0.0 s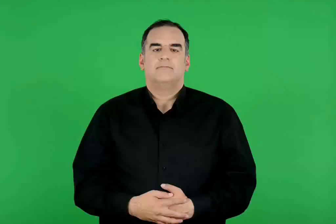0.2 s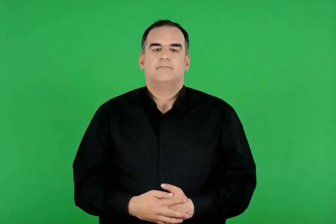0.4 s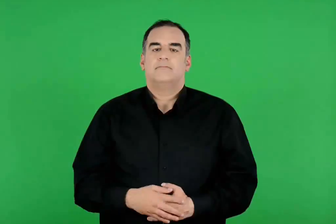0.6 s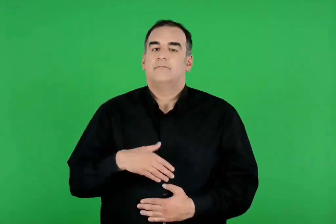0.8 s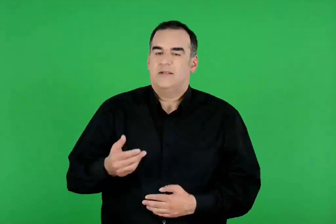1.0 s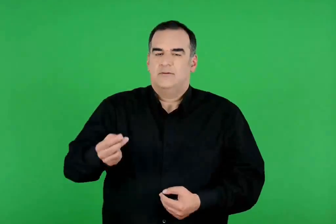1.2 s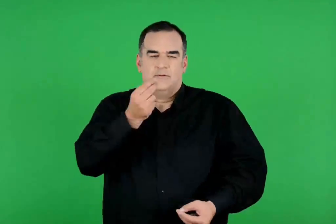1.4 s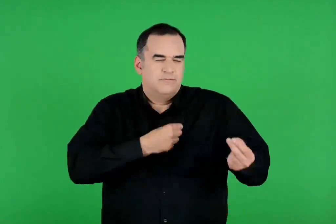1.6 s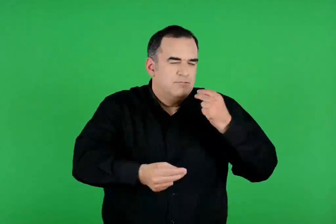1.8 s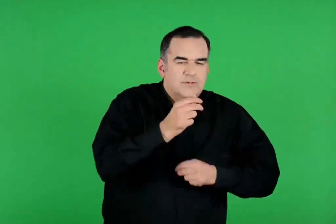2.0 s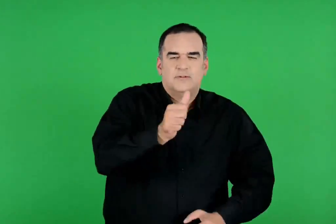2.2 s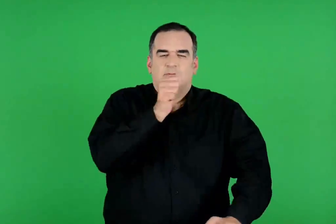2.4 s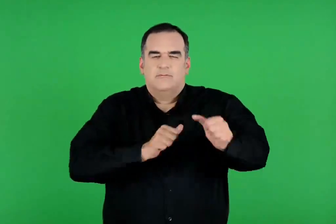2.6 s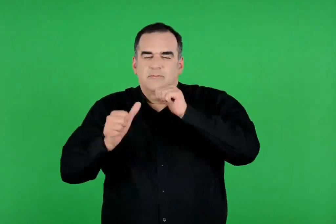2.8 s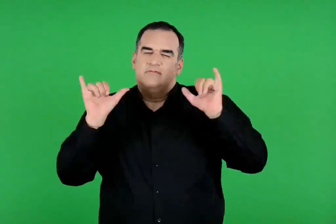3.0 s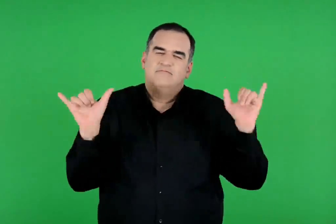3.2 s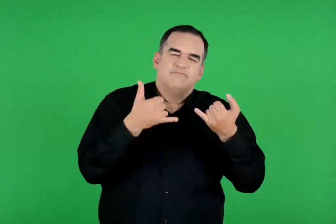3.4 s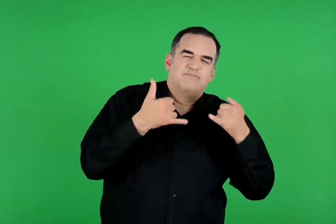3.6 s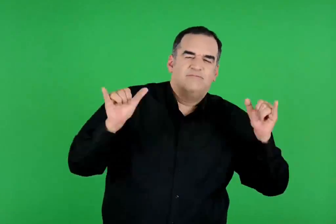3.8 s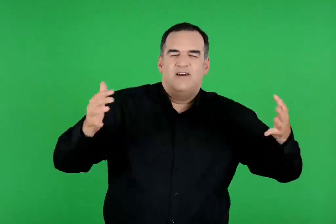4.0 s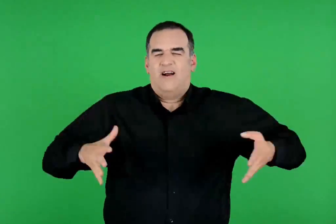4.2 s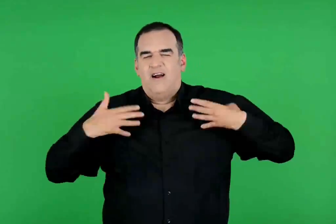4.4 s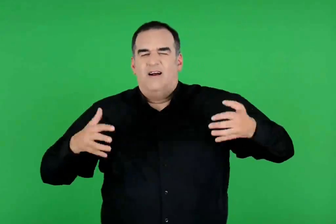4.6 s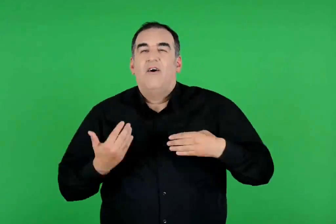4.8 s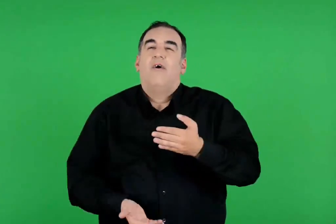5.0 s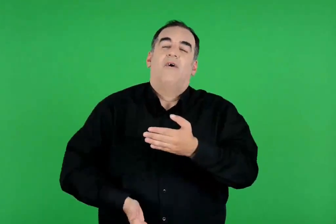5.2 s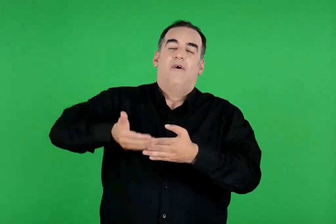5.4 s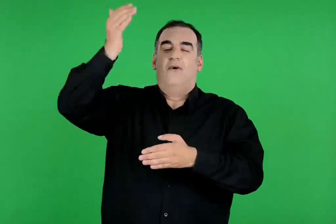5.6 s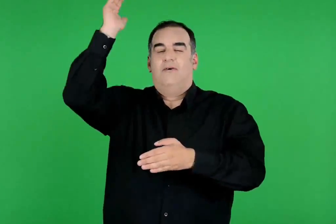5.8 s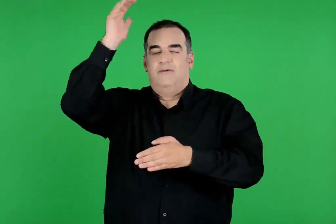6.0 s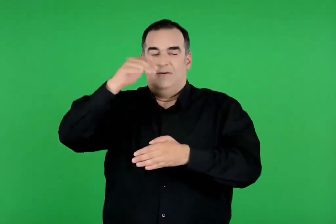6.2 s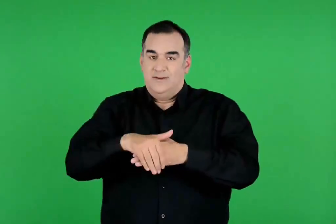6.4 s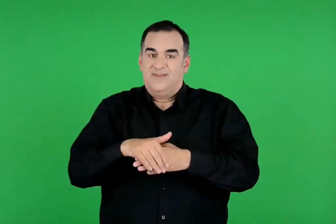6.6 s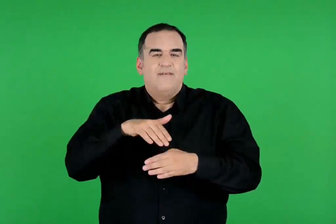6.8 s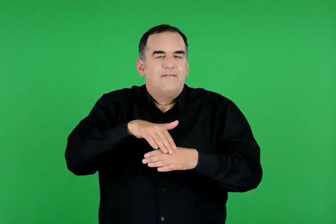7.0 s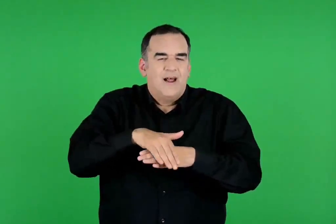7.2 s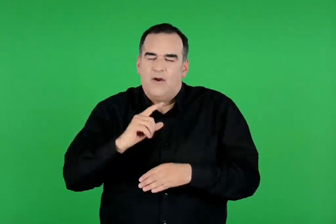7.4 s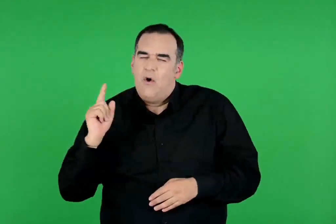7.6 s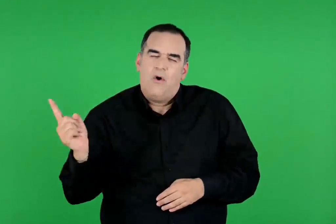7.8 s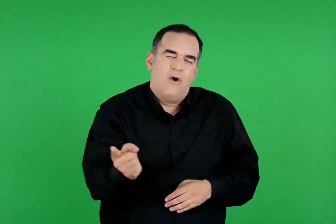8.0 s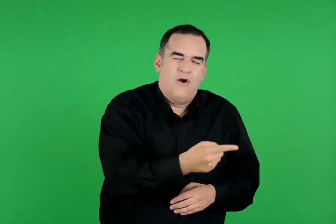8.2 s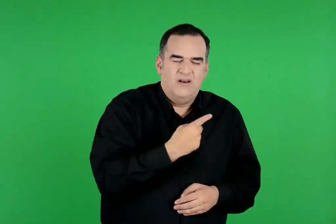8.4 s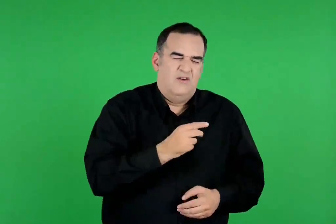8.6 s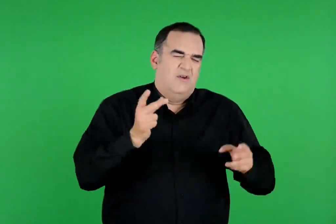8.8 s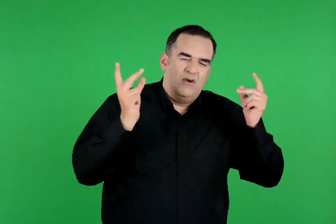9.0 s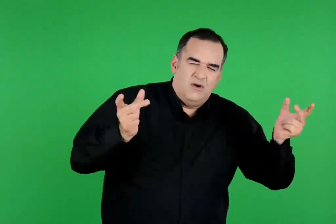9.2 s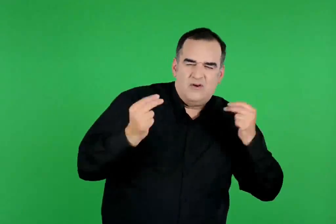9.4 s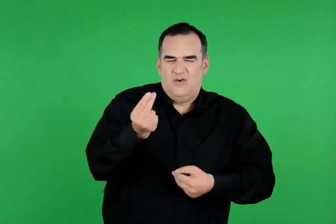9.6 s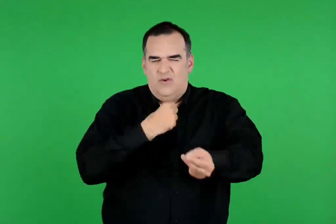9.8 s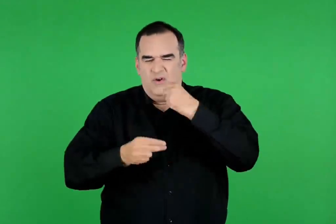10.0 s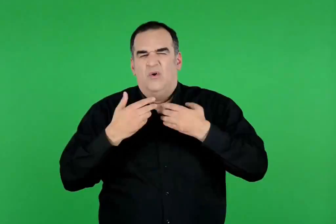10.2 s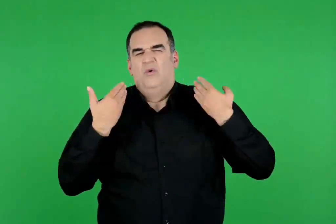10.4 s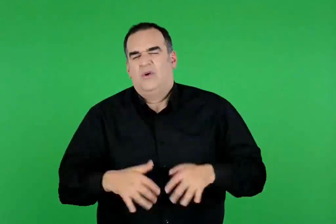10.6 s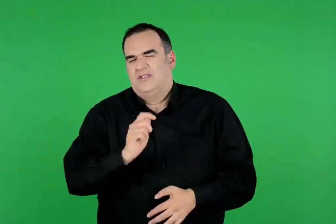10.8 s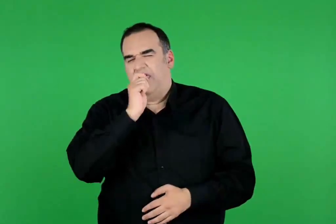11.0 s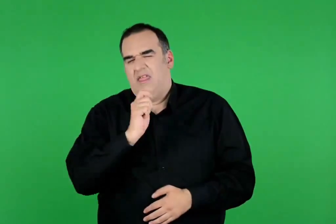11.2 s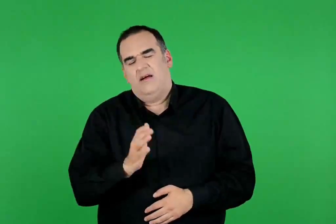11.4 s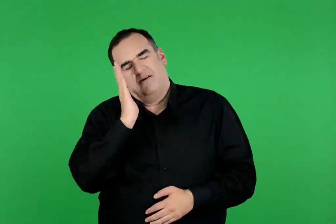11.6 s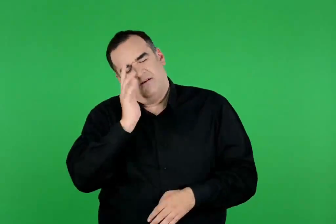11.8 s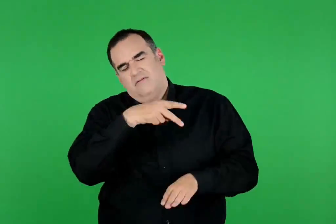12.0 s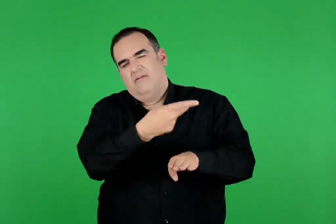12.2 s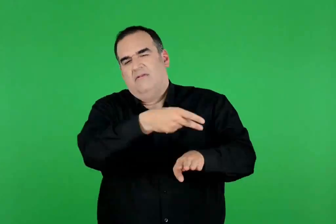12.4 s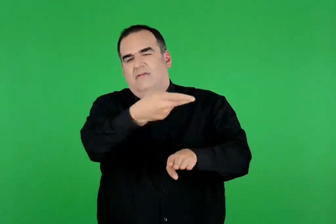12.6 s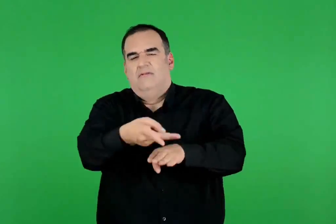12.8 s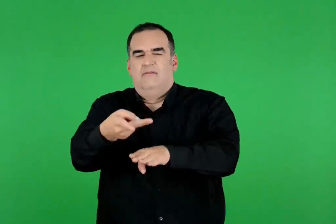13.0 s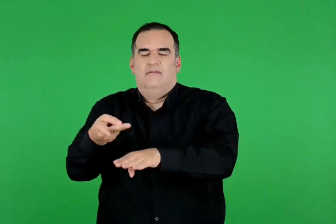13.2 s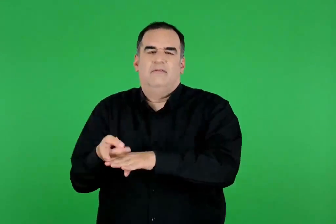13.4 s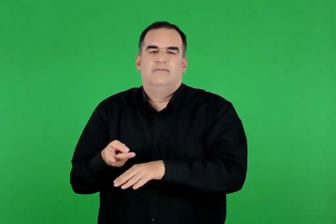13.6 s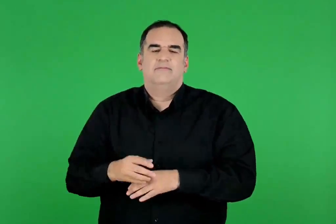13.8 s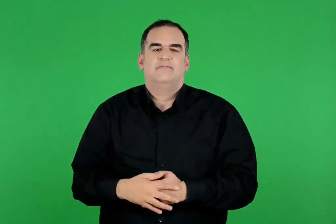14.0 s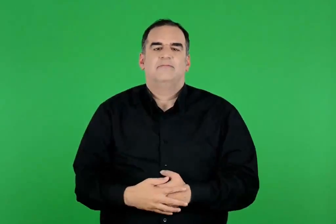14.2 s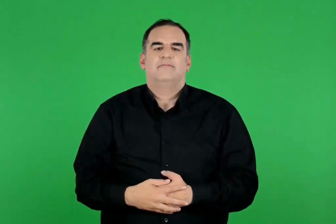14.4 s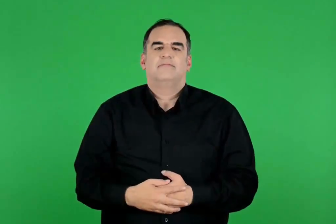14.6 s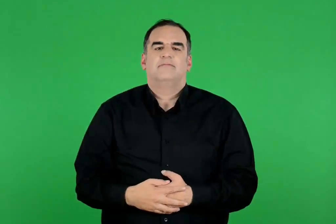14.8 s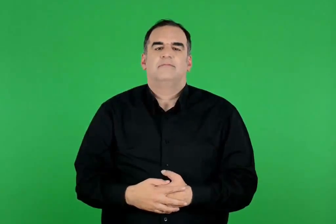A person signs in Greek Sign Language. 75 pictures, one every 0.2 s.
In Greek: μετά έφαγαν , ήπιαν και γλέντησαν χαρούμενοι όλη τη μέρα. τη νύχτα κοιμήθηκαν κουρασμένοι από τον χορό κι από το φαγοπότι
